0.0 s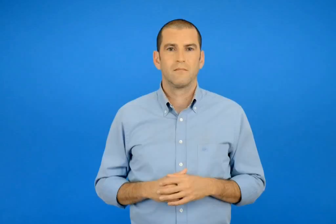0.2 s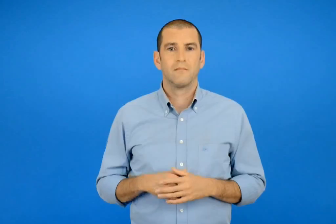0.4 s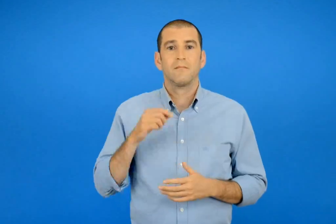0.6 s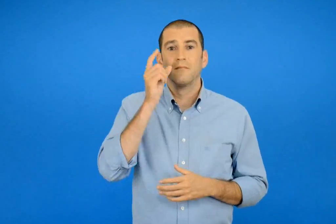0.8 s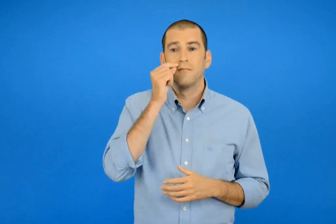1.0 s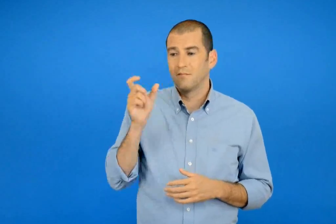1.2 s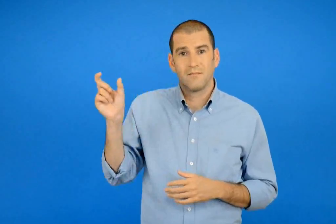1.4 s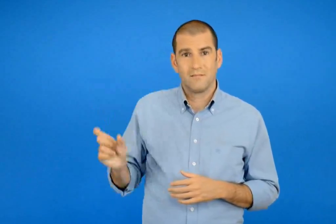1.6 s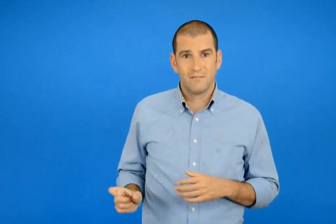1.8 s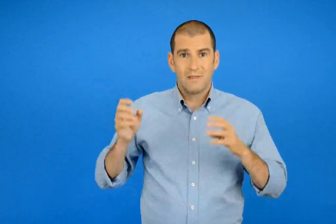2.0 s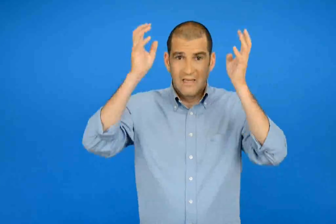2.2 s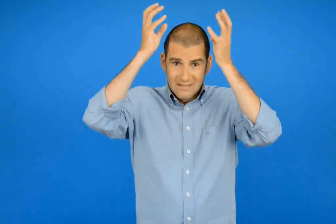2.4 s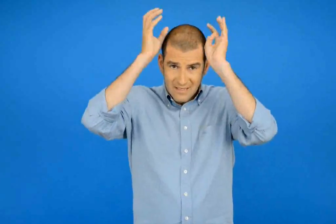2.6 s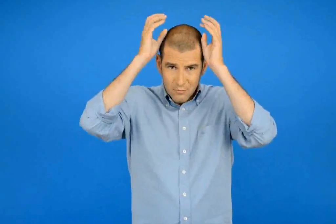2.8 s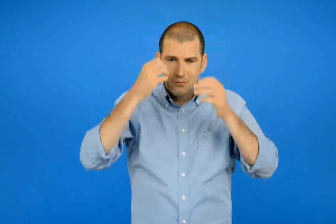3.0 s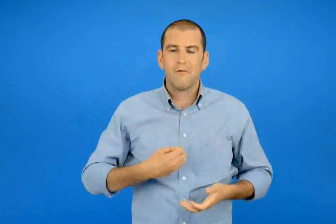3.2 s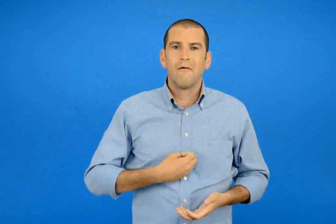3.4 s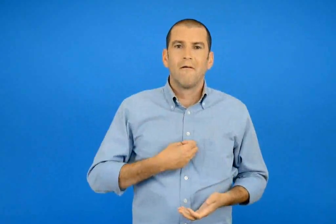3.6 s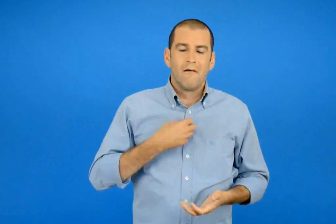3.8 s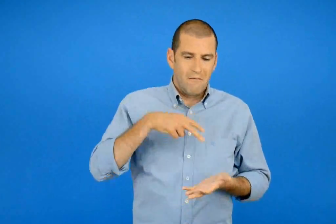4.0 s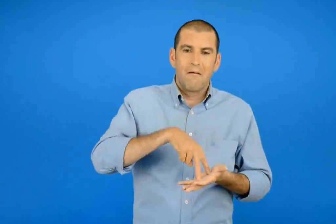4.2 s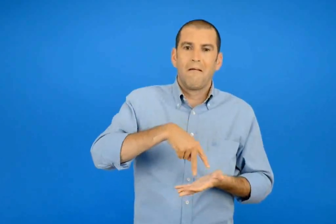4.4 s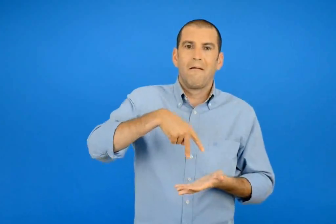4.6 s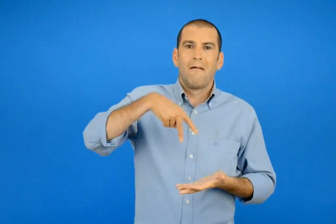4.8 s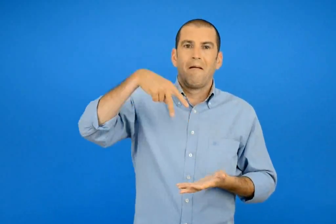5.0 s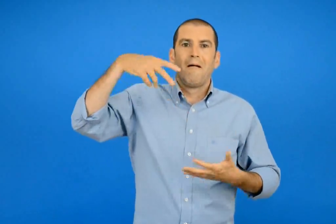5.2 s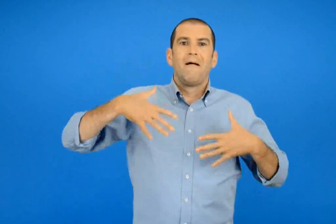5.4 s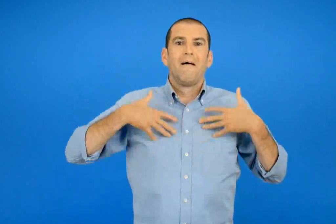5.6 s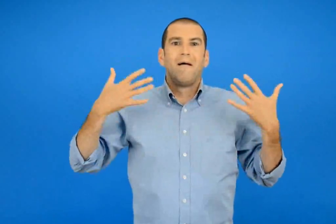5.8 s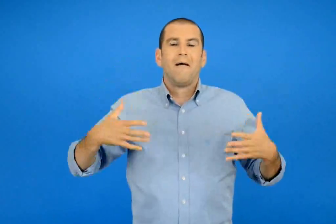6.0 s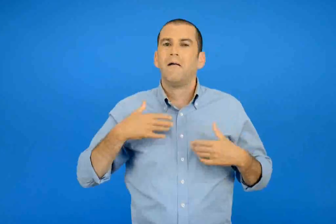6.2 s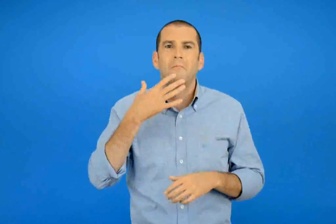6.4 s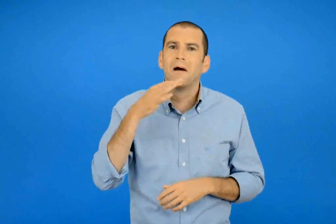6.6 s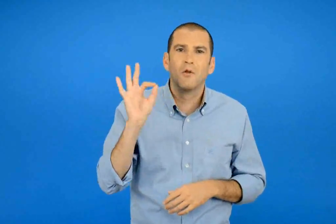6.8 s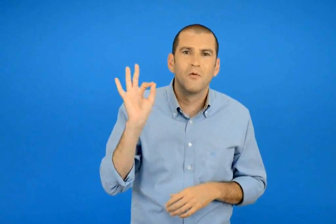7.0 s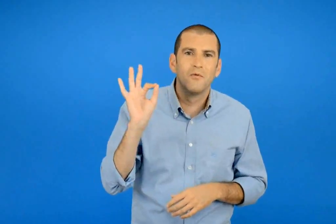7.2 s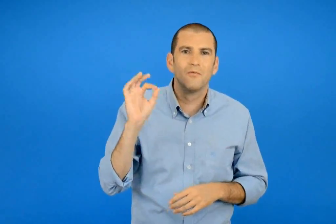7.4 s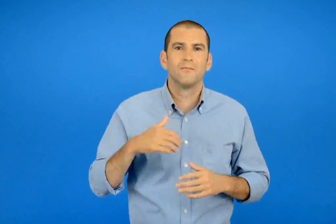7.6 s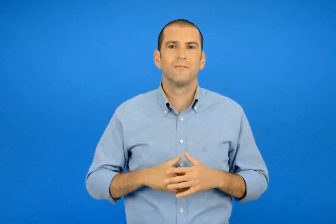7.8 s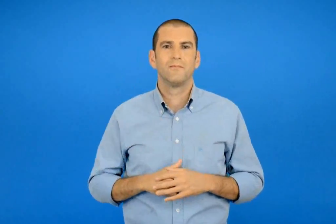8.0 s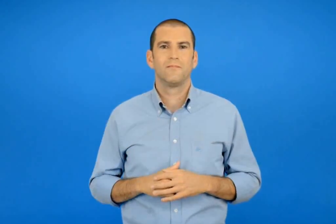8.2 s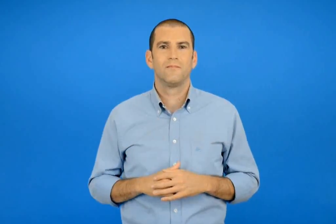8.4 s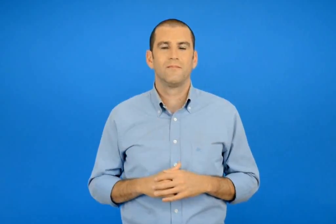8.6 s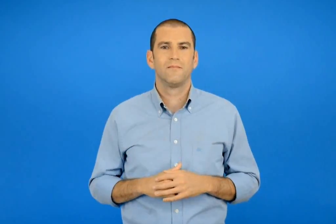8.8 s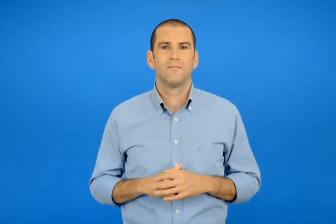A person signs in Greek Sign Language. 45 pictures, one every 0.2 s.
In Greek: γιατί ένιωσε ο σέργιος σαν να πετά στα σύννεφα ;
